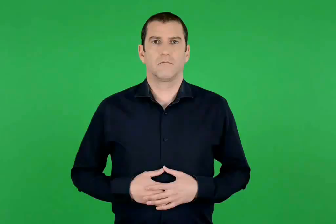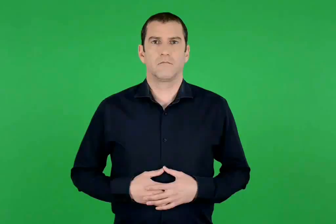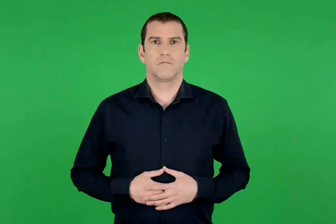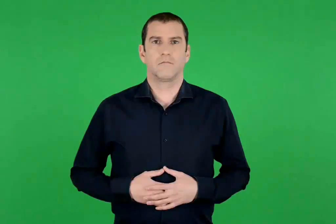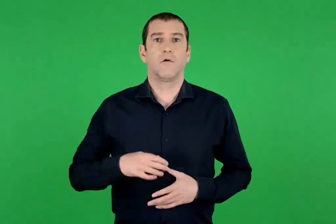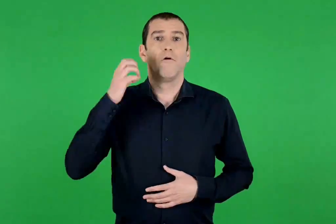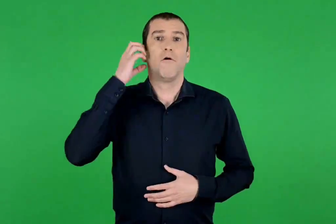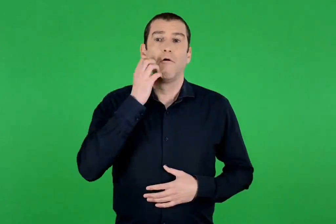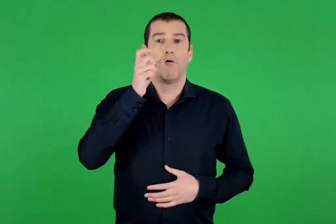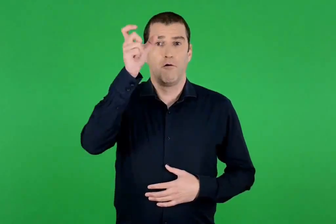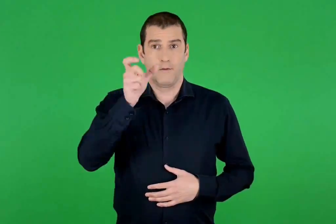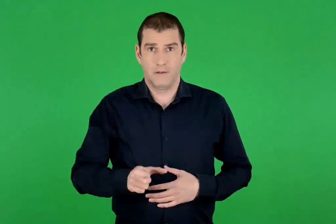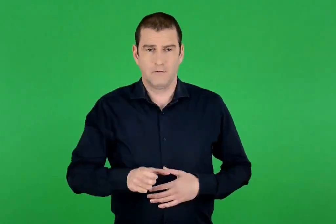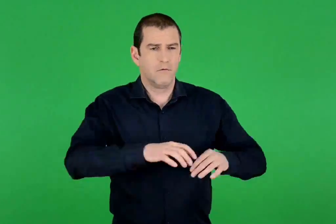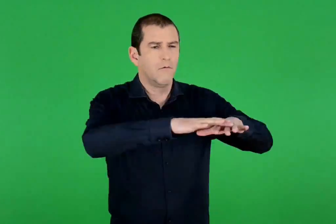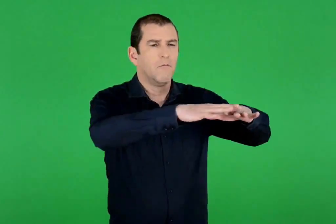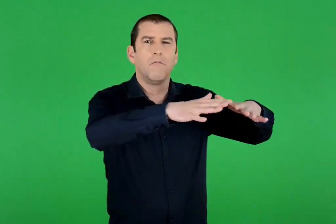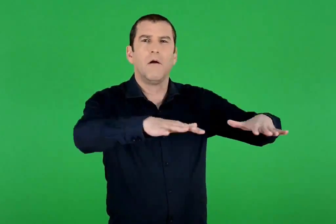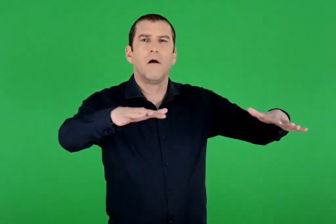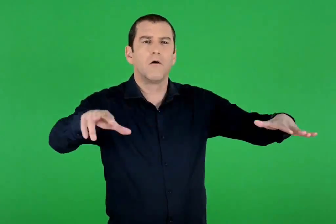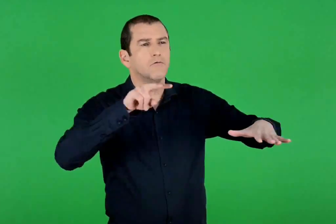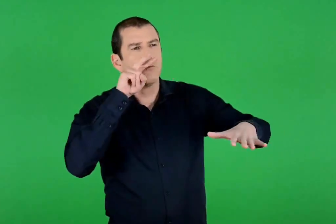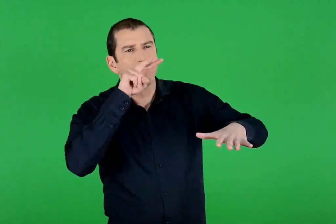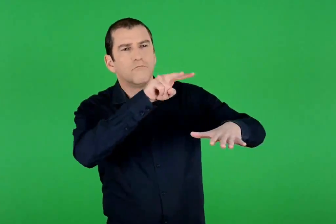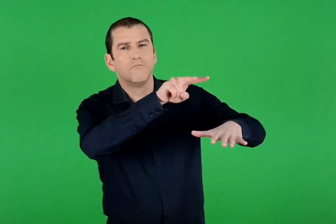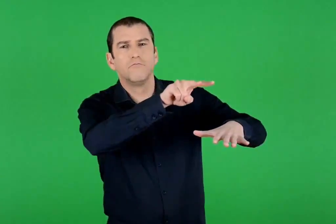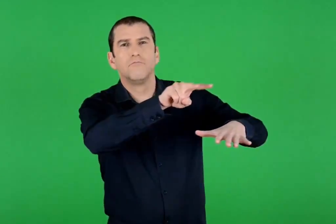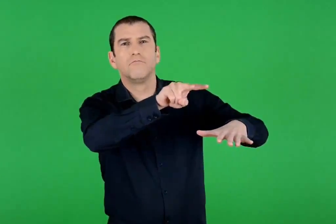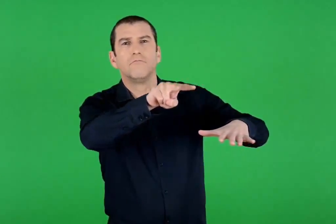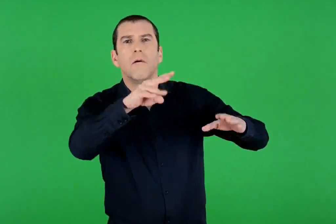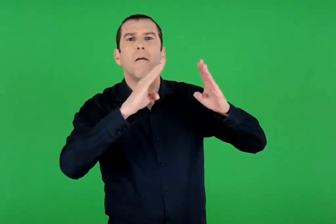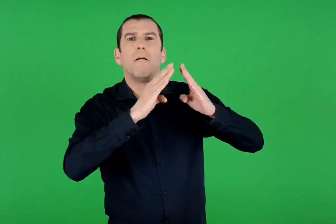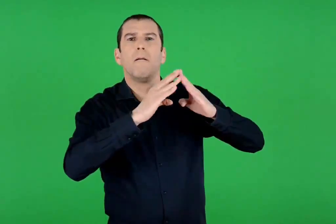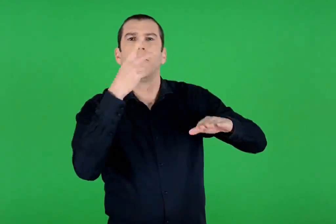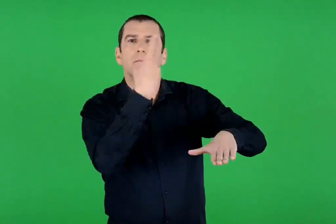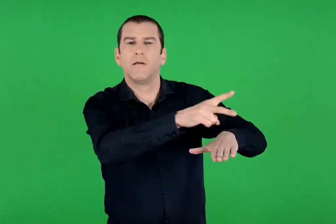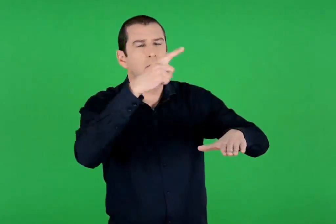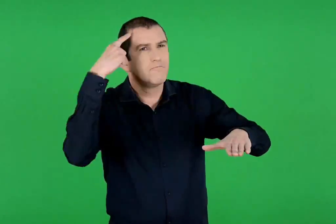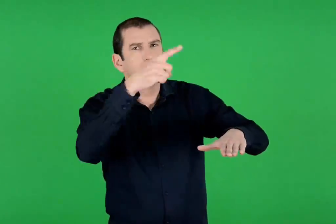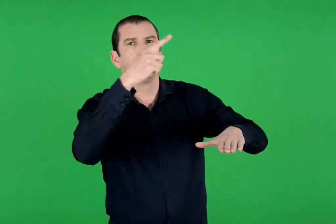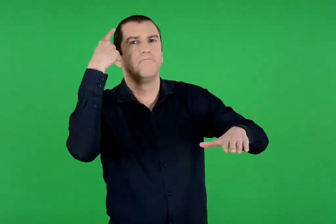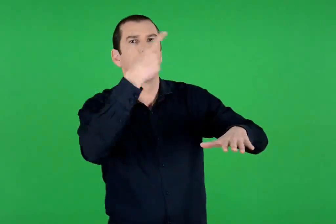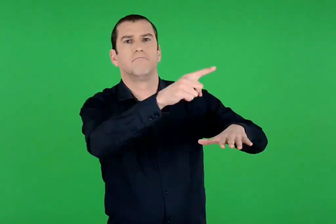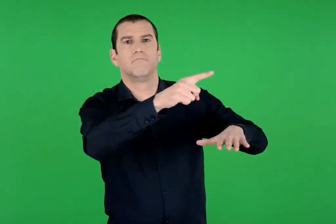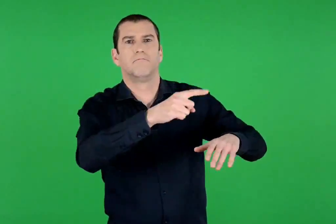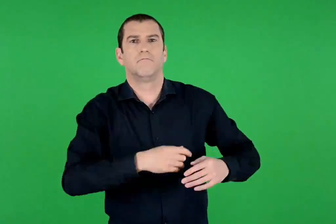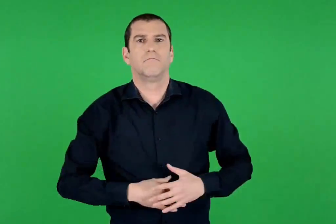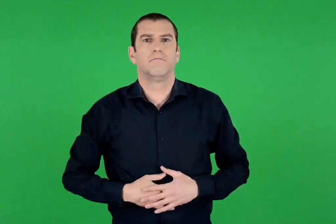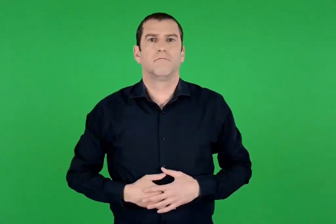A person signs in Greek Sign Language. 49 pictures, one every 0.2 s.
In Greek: ο οδυσσέας αγναντεύει το πέλαγος και νοσταλγεί την πατρίδα του
